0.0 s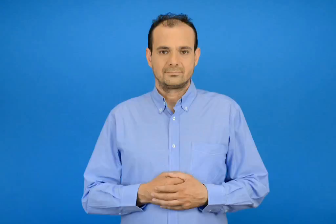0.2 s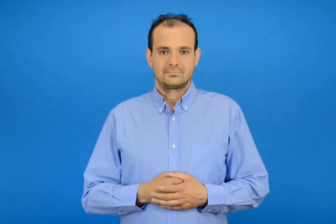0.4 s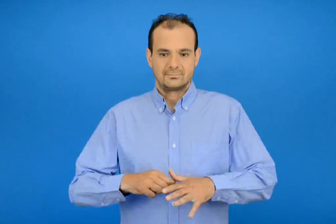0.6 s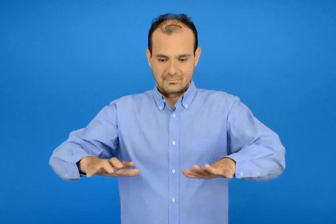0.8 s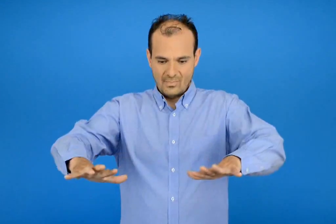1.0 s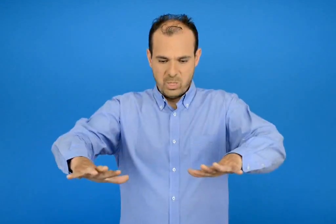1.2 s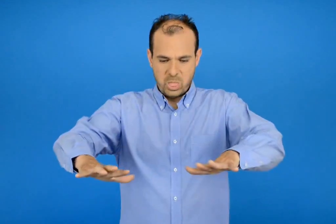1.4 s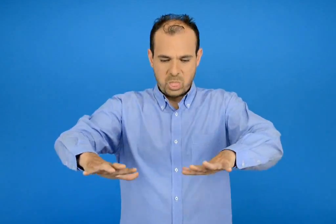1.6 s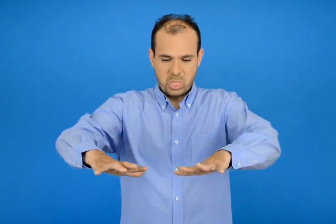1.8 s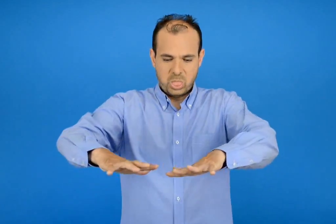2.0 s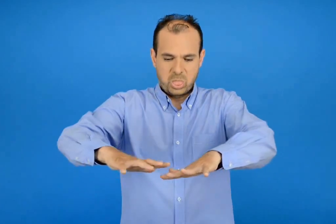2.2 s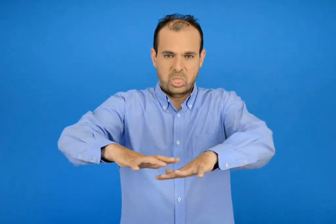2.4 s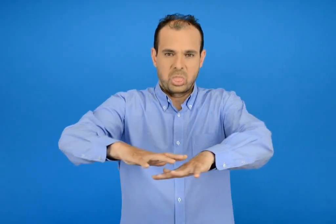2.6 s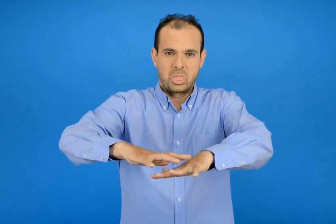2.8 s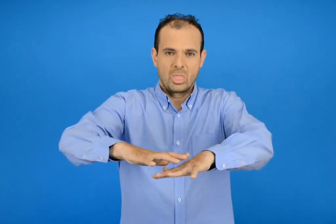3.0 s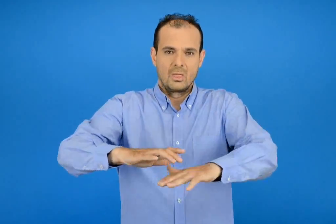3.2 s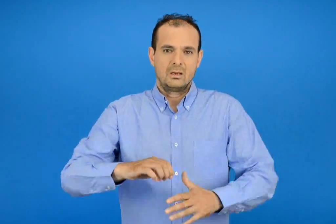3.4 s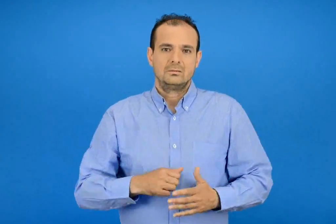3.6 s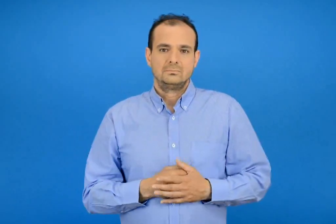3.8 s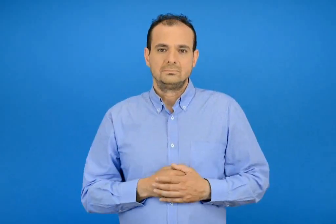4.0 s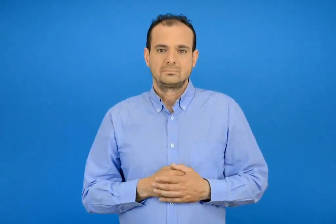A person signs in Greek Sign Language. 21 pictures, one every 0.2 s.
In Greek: θολώνει
